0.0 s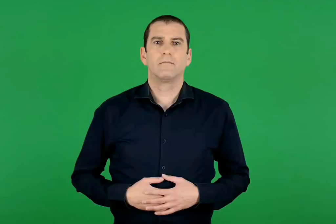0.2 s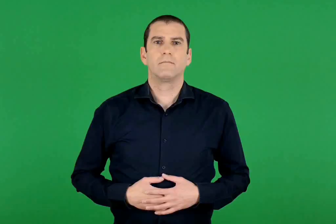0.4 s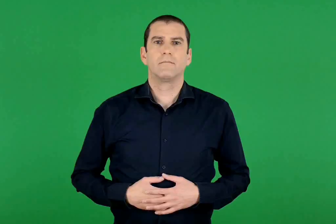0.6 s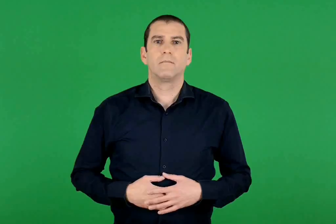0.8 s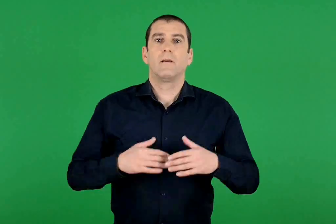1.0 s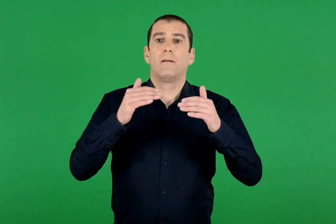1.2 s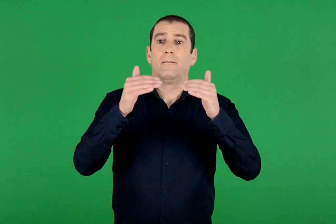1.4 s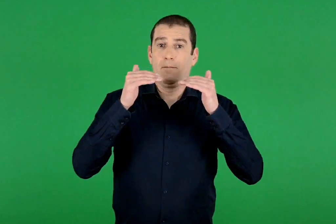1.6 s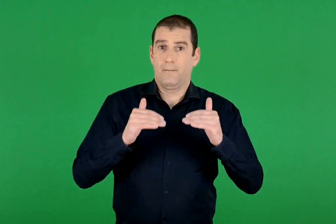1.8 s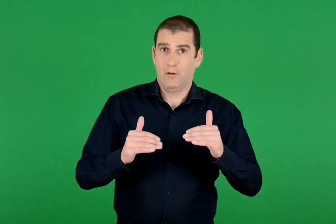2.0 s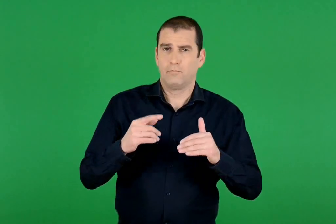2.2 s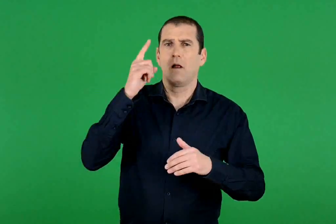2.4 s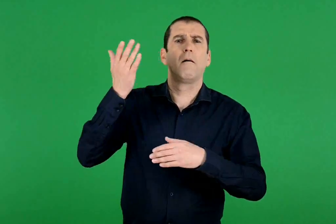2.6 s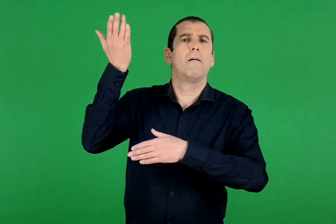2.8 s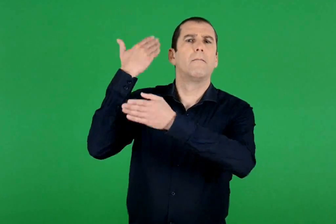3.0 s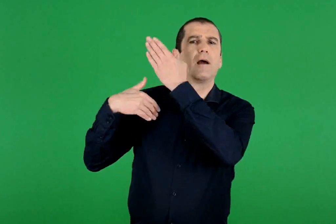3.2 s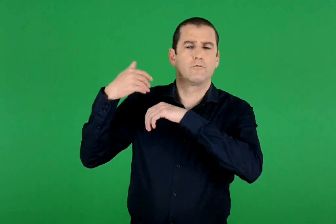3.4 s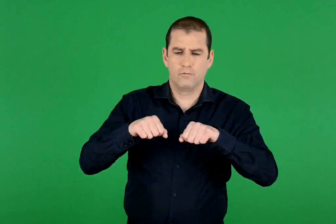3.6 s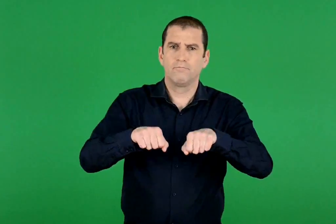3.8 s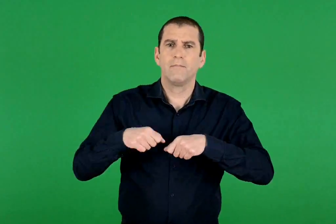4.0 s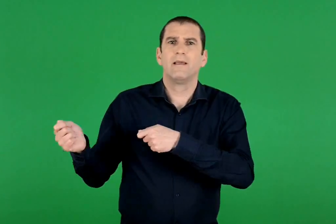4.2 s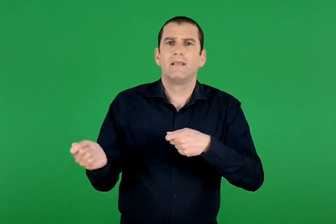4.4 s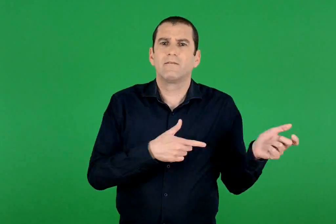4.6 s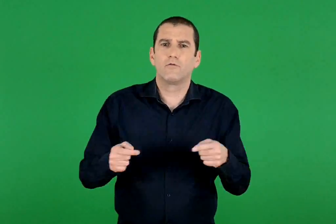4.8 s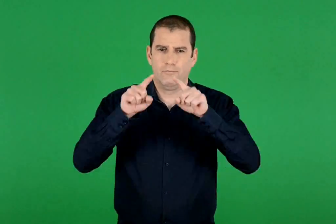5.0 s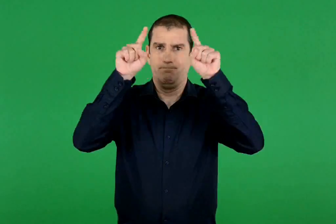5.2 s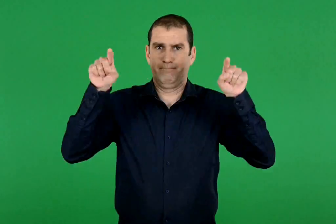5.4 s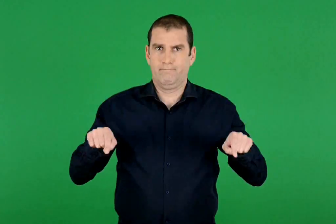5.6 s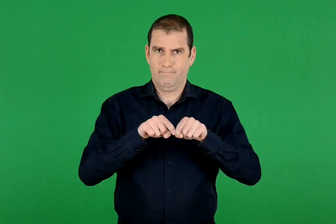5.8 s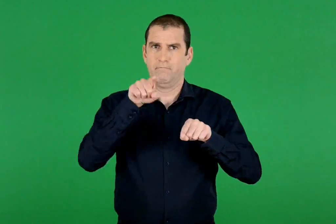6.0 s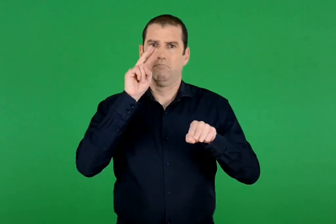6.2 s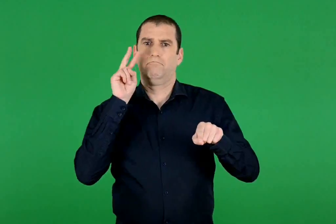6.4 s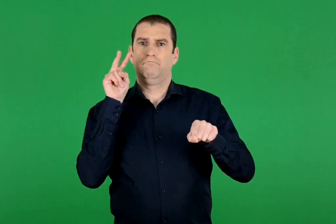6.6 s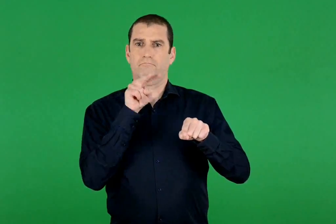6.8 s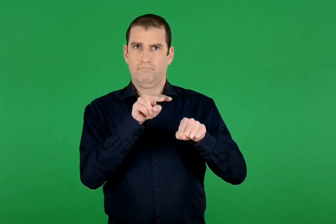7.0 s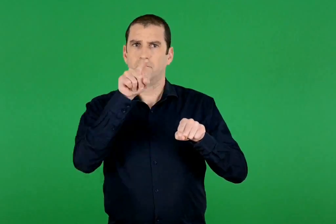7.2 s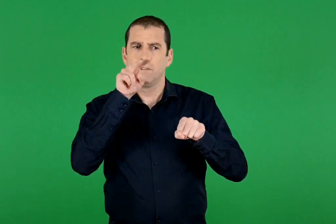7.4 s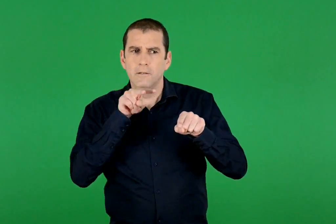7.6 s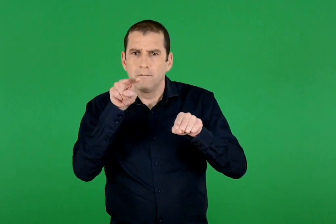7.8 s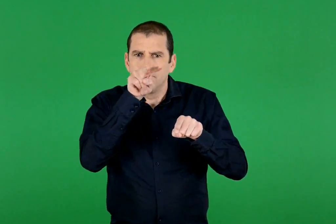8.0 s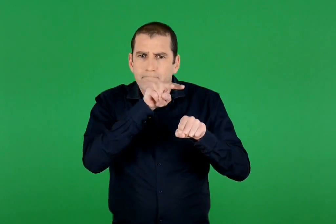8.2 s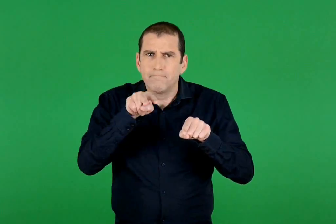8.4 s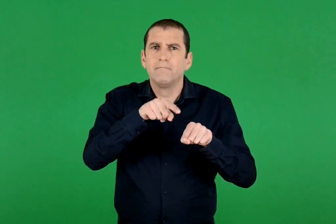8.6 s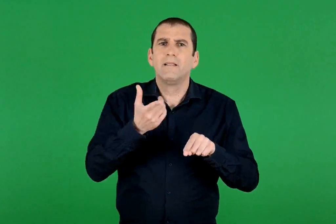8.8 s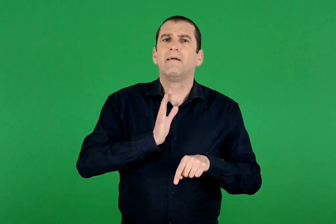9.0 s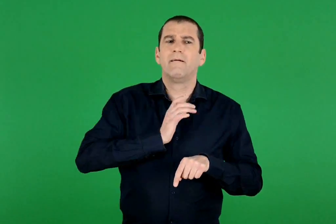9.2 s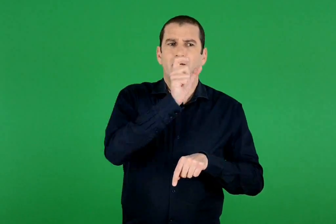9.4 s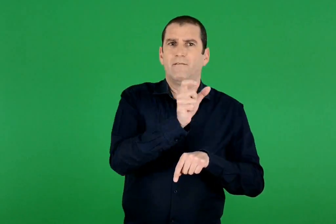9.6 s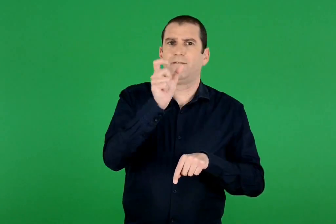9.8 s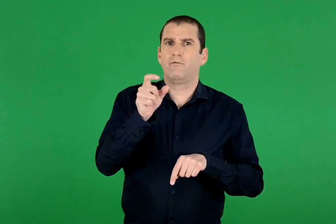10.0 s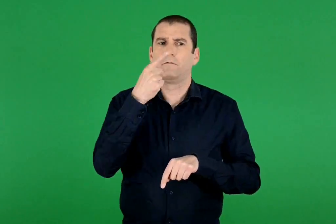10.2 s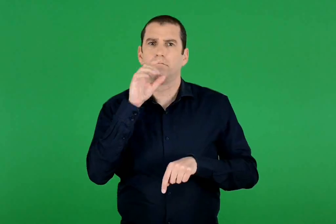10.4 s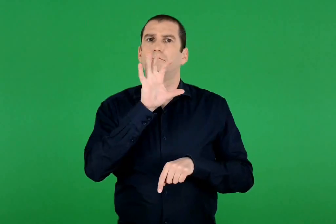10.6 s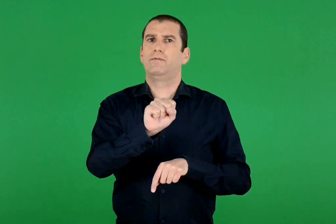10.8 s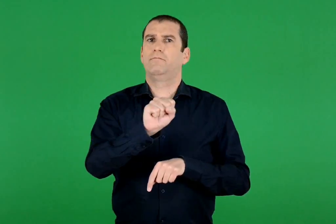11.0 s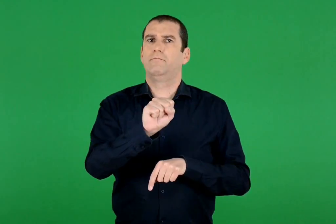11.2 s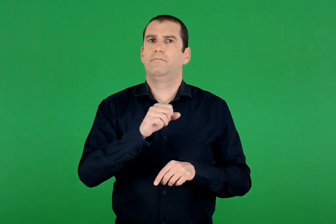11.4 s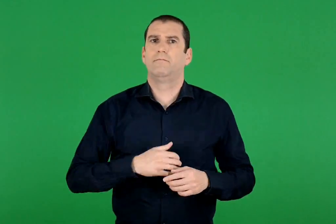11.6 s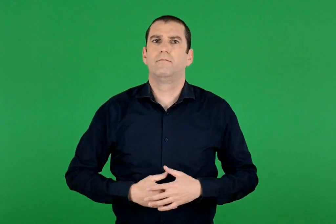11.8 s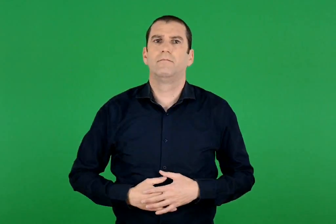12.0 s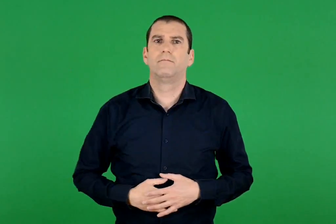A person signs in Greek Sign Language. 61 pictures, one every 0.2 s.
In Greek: παρακάτω βλέπεις ένα παραδοσιακό υφαντό. παρατήρησέ το και πες τι φιγούρες διακρίνεις
